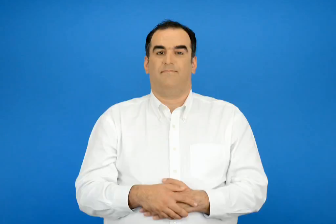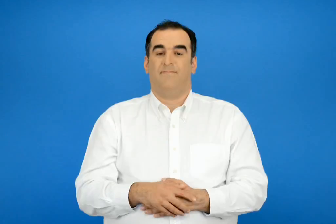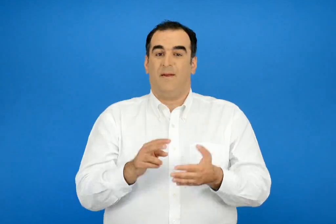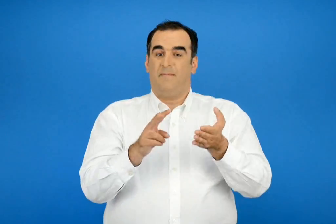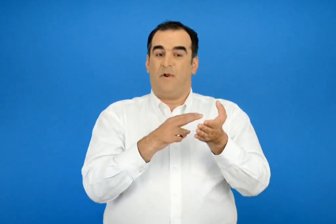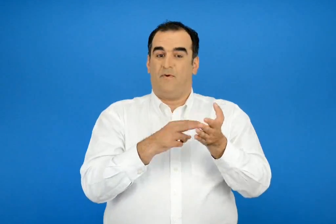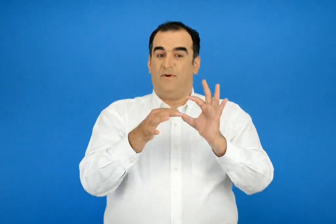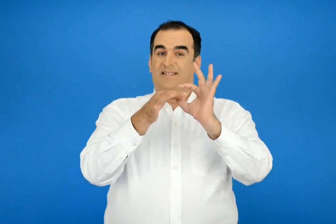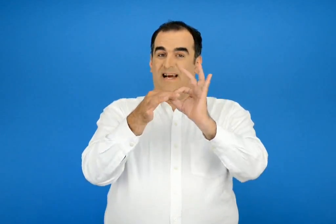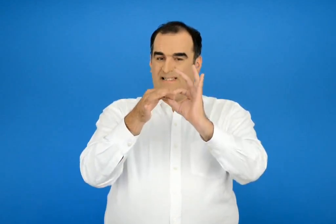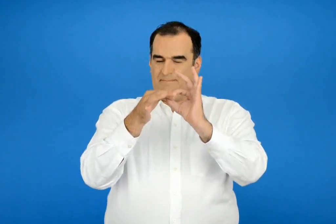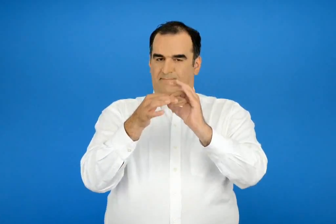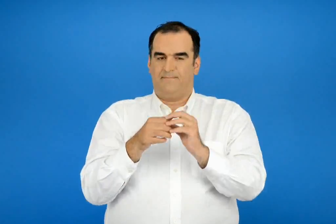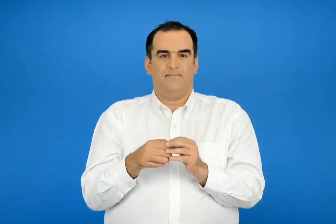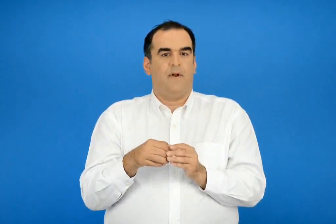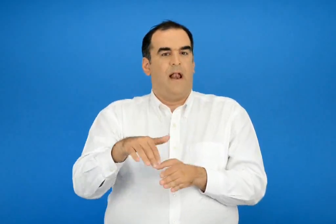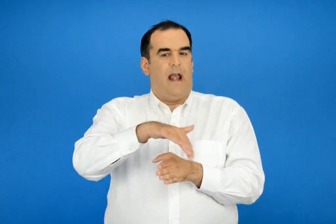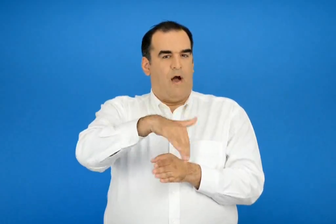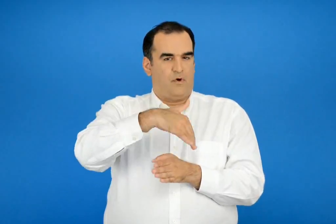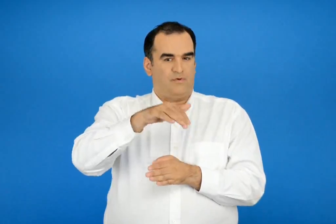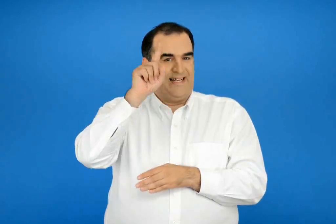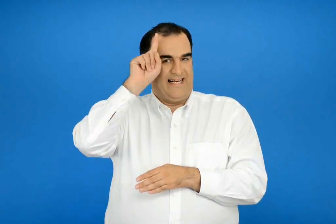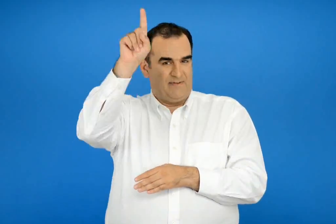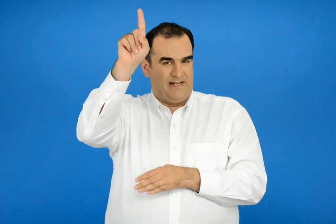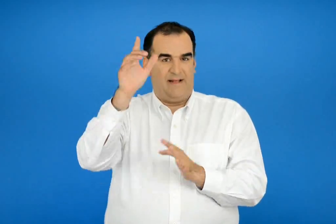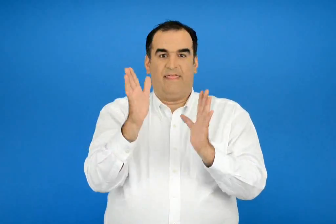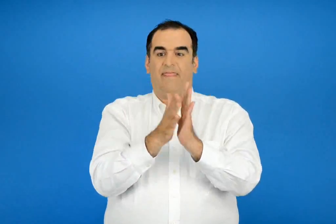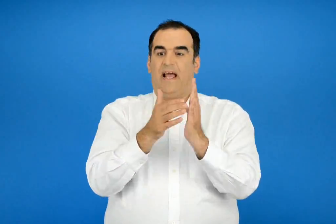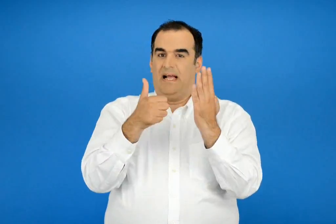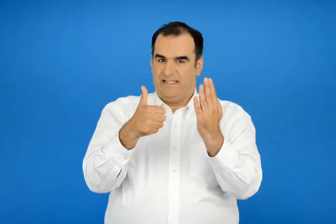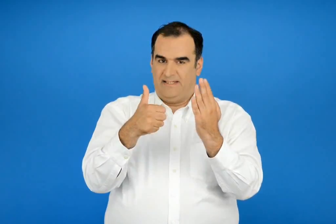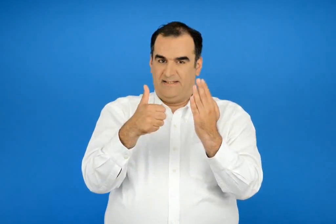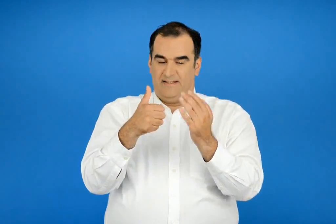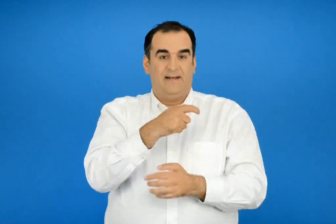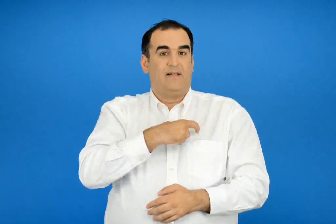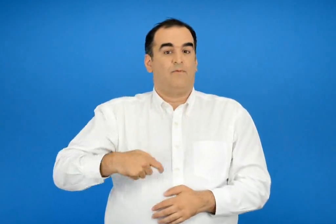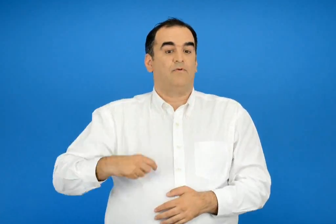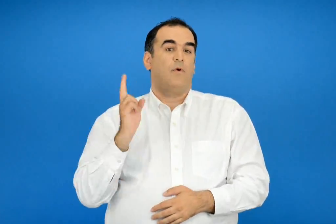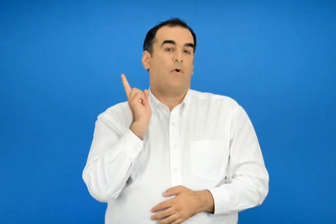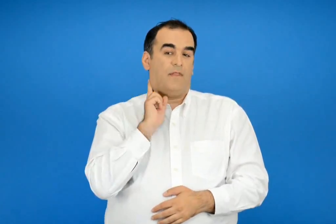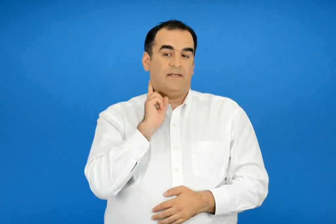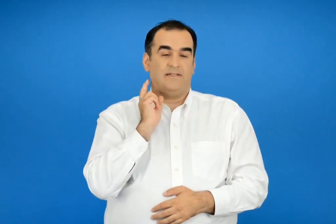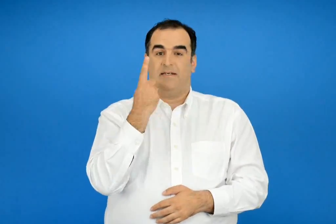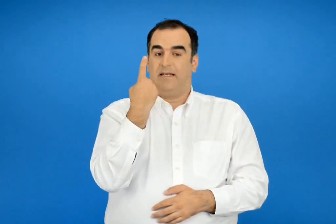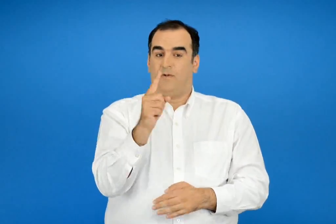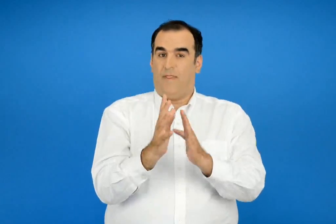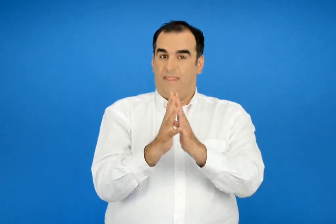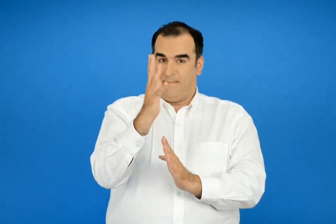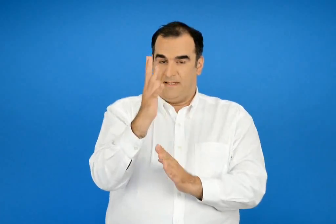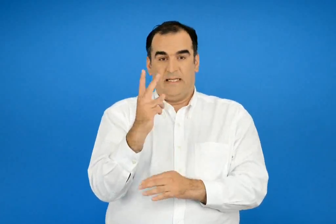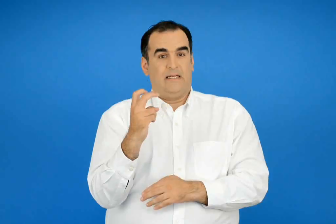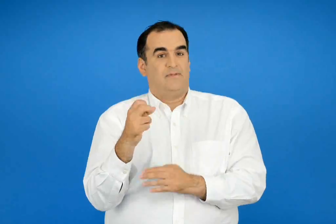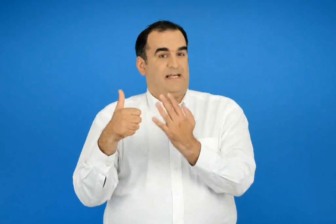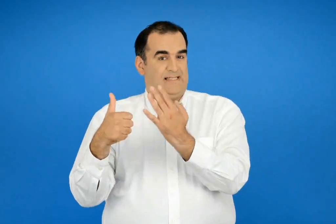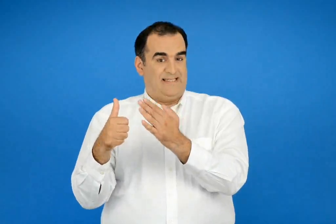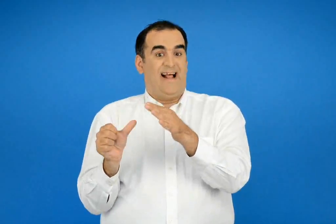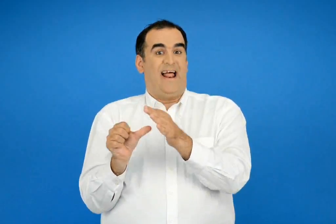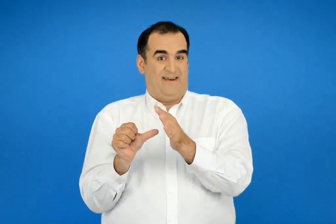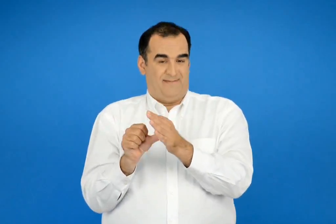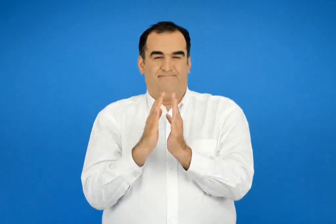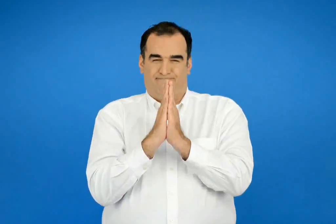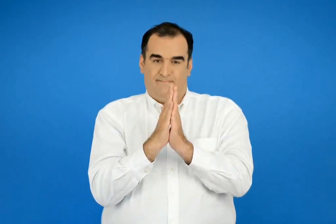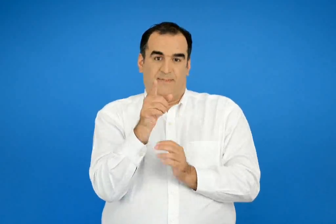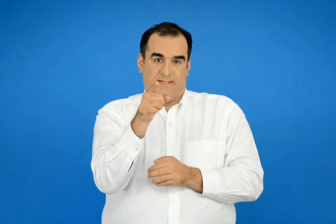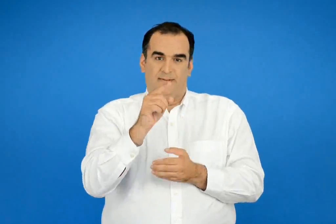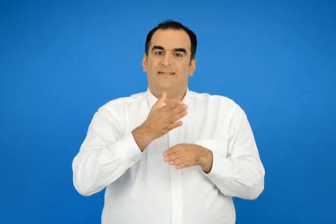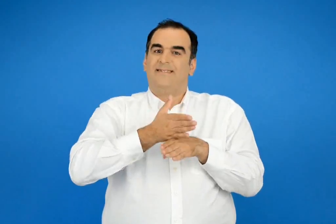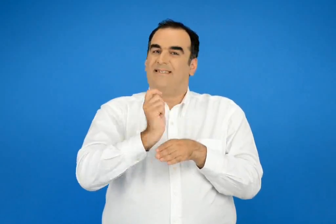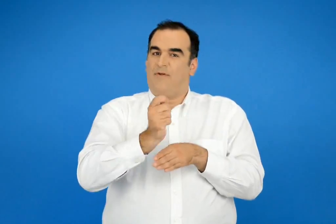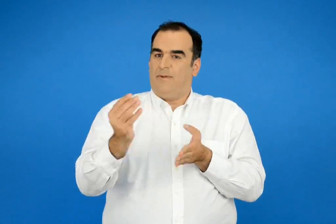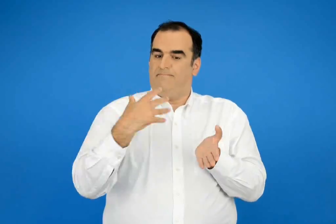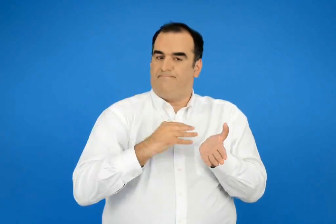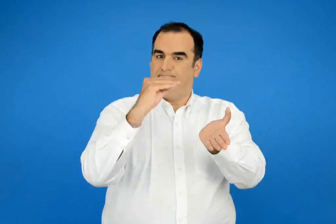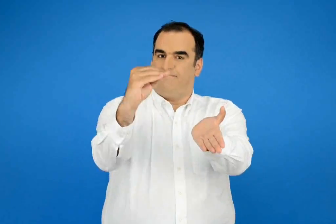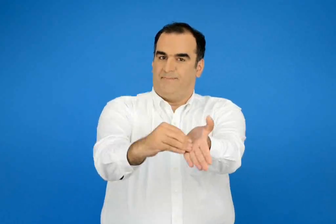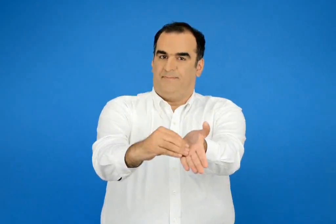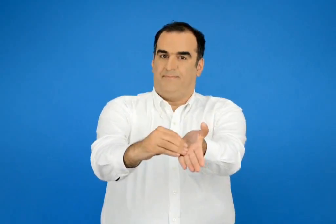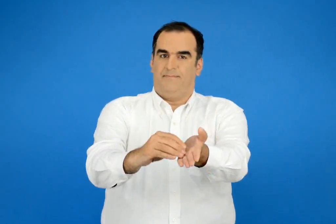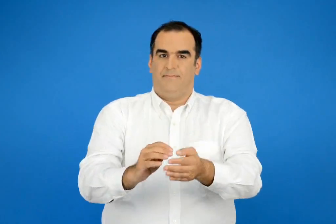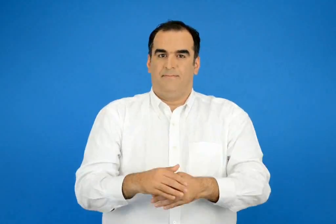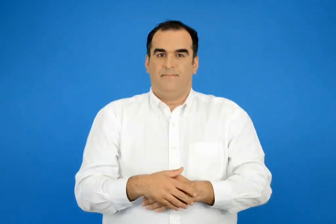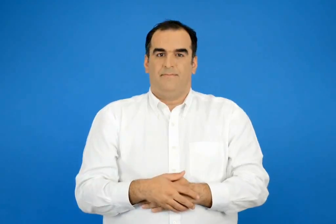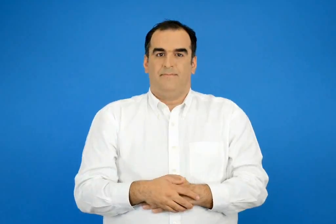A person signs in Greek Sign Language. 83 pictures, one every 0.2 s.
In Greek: παρακαλώ να με γράψετε συνδρομητή στο περιοδικό συνεργασία λεωφόρος κηφισιάς 16 τκ 115 26 αθηνά
